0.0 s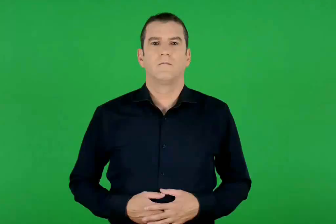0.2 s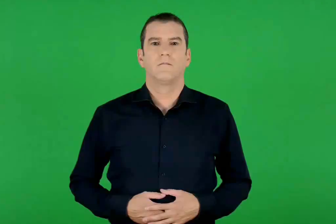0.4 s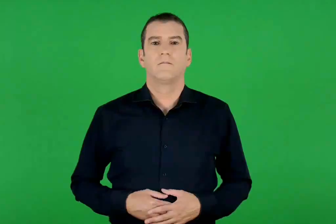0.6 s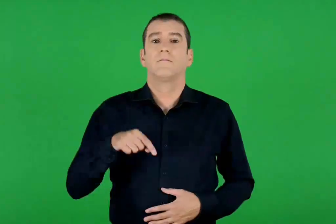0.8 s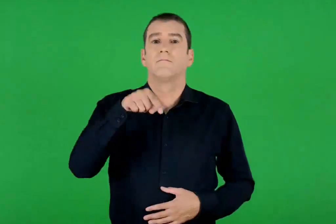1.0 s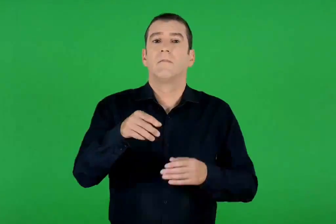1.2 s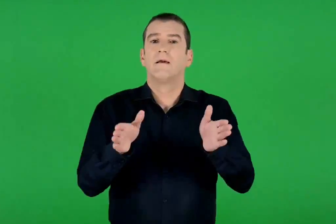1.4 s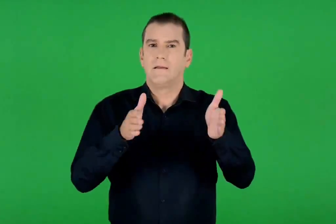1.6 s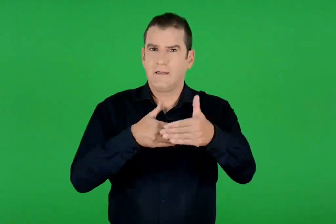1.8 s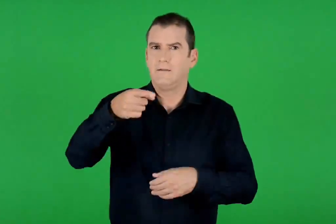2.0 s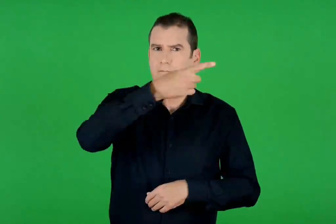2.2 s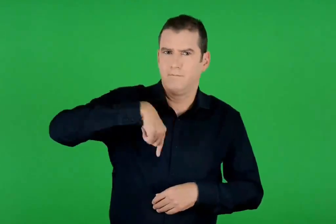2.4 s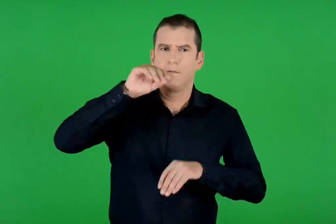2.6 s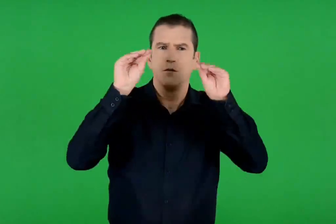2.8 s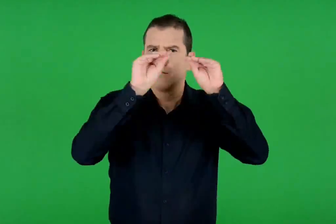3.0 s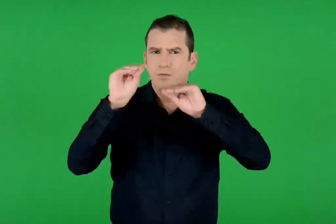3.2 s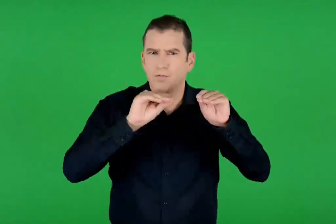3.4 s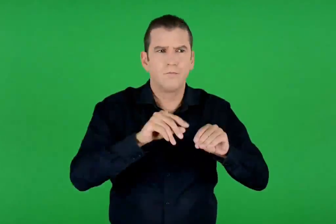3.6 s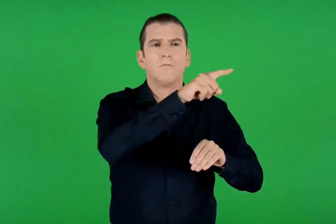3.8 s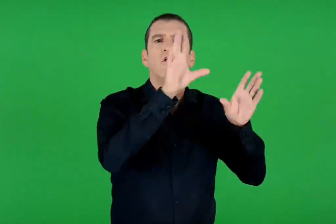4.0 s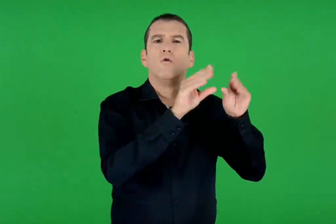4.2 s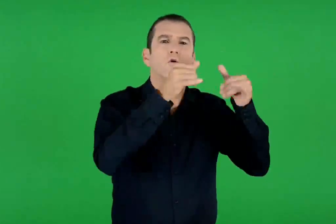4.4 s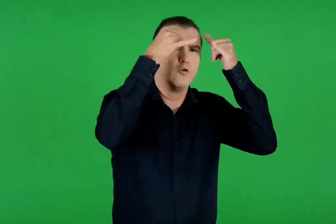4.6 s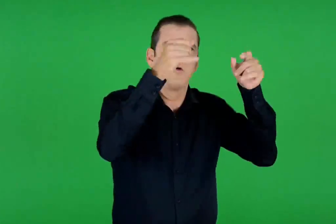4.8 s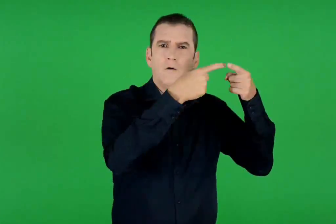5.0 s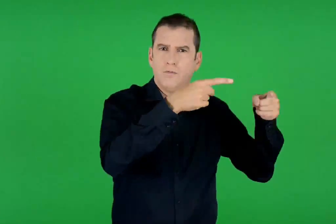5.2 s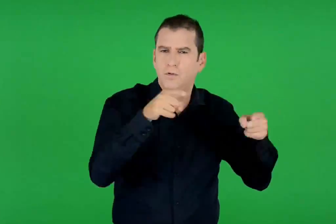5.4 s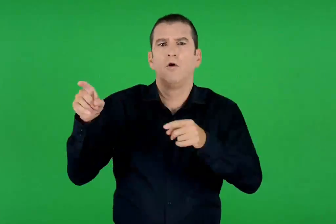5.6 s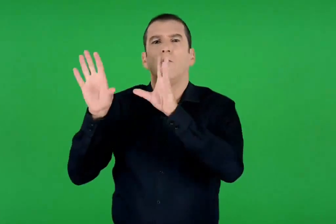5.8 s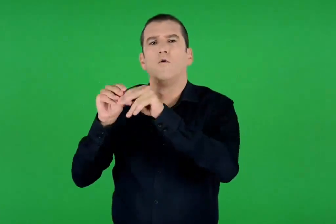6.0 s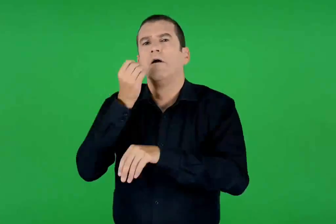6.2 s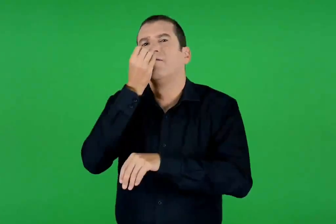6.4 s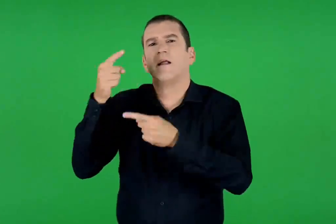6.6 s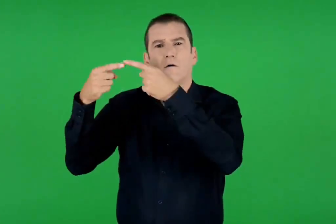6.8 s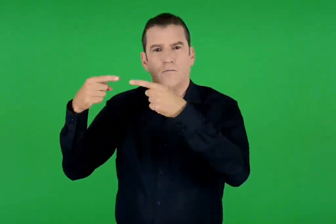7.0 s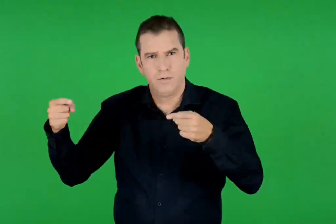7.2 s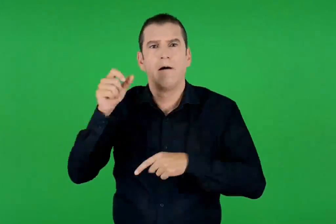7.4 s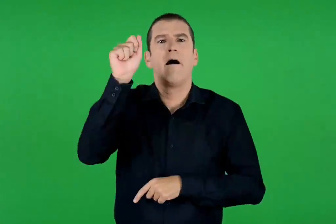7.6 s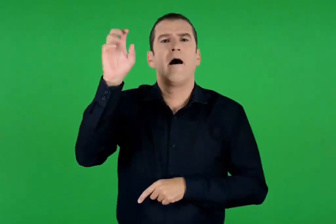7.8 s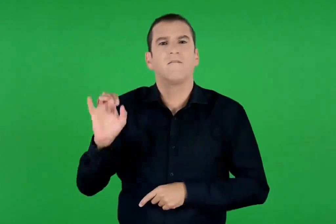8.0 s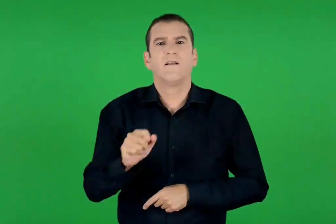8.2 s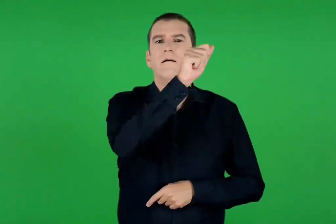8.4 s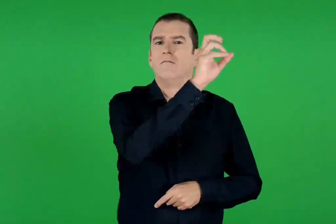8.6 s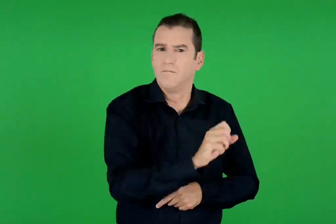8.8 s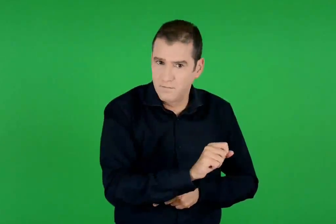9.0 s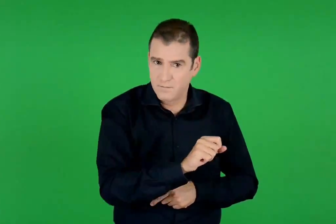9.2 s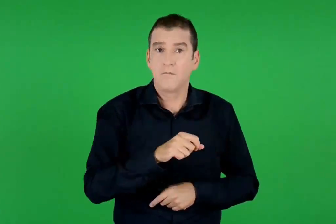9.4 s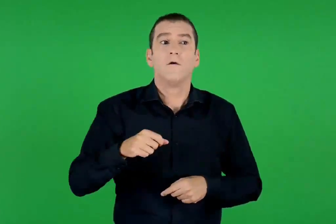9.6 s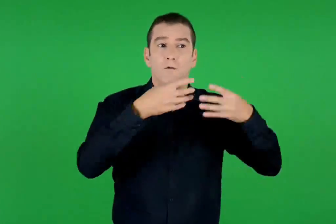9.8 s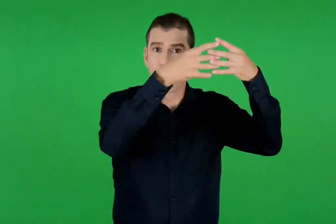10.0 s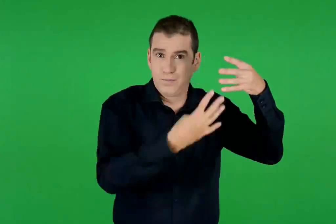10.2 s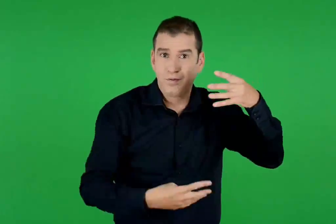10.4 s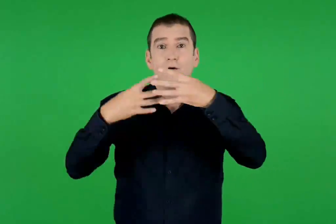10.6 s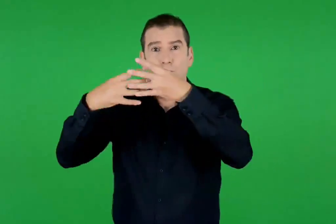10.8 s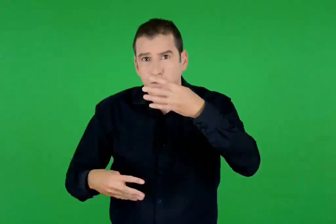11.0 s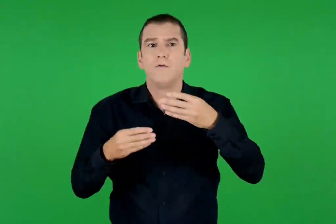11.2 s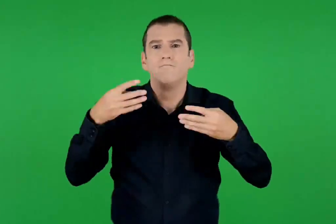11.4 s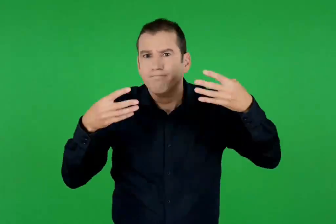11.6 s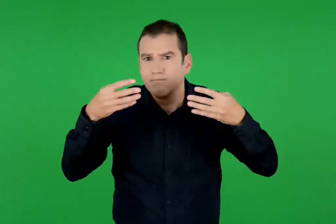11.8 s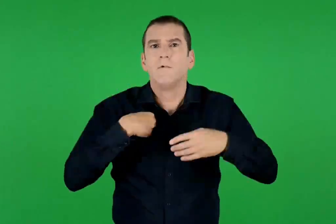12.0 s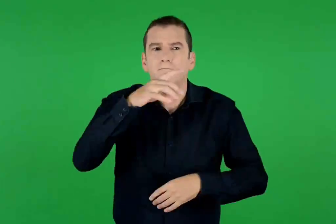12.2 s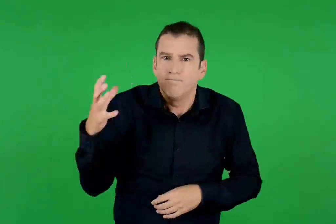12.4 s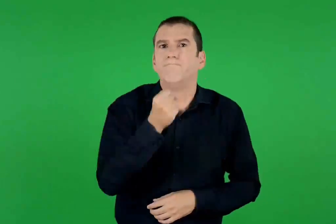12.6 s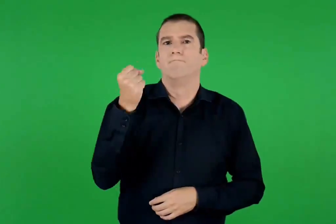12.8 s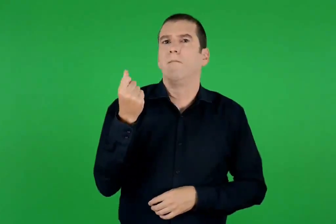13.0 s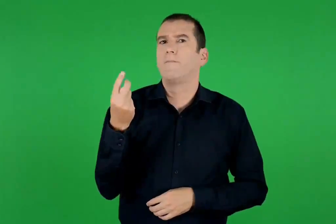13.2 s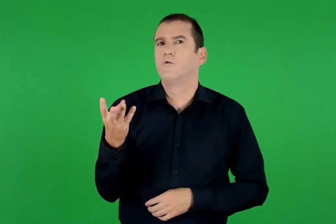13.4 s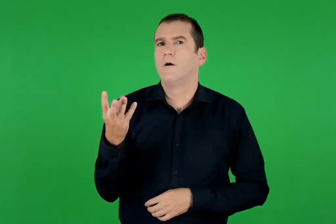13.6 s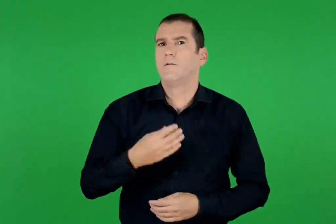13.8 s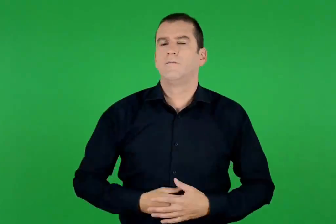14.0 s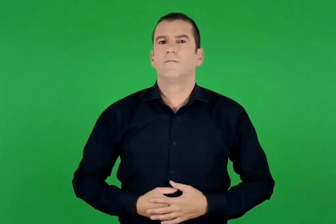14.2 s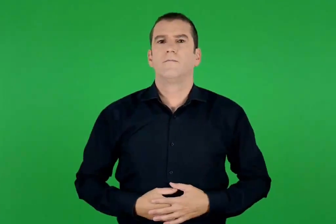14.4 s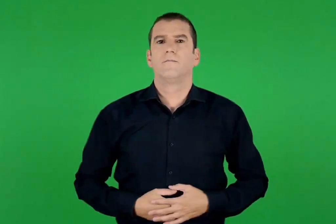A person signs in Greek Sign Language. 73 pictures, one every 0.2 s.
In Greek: σχηματίζουμε στην τάξη την αλφαβήτα των ζώων και των φυτών. πόσα περισσότερα μπορούμε να βρούμε ;
